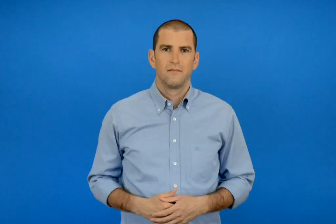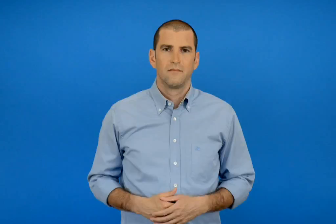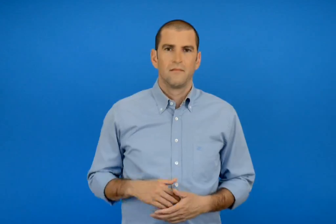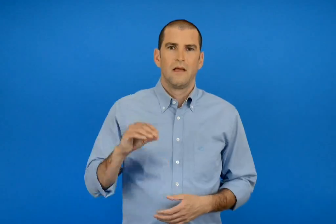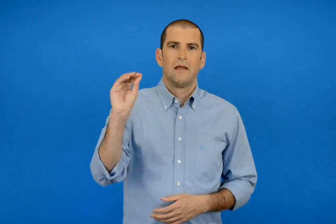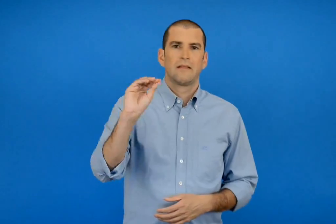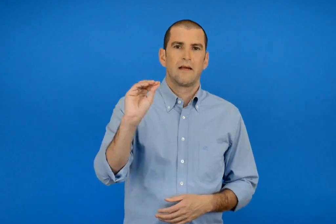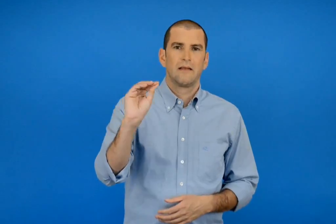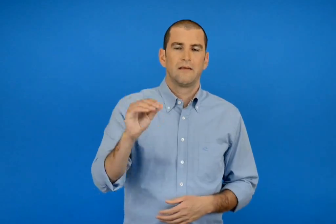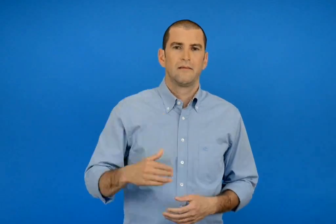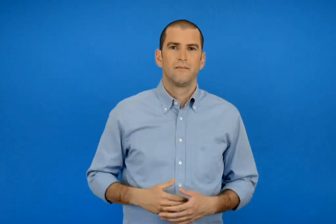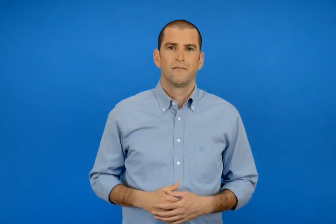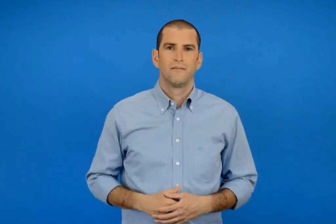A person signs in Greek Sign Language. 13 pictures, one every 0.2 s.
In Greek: τετάρτη
